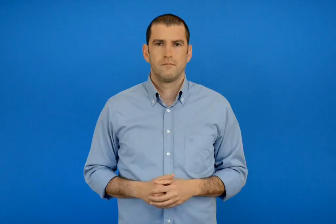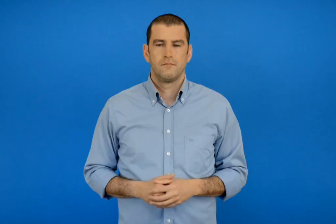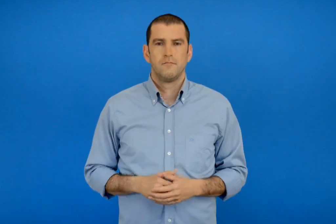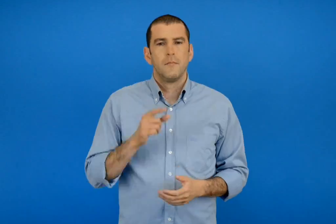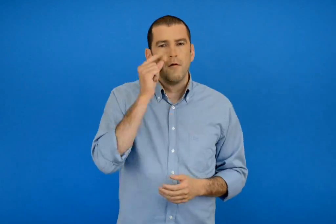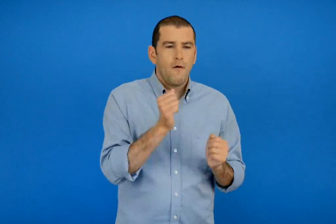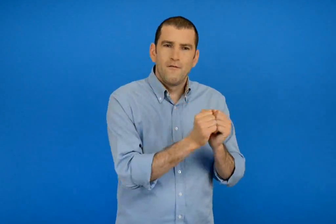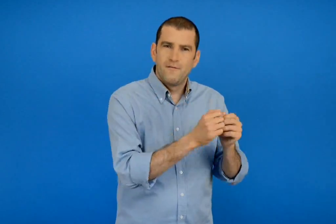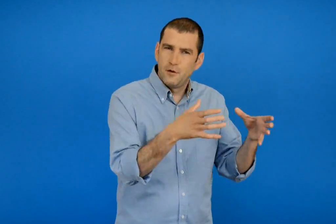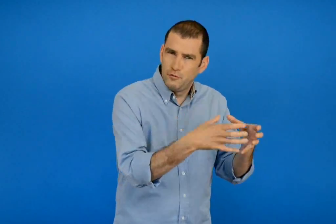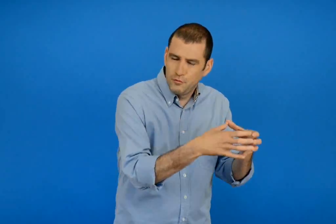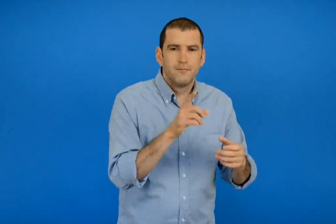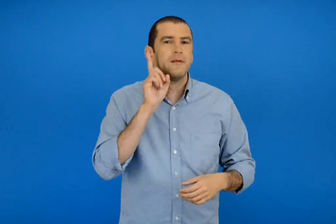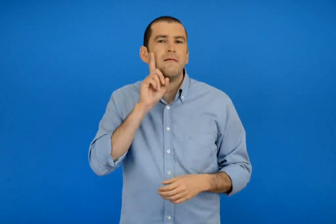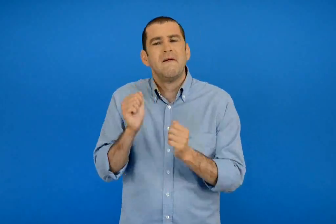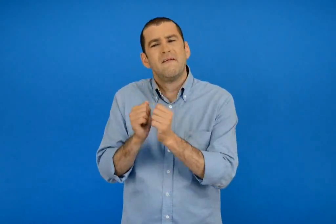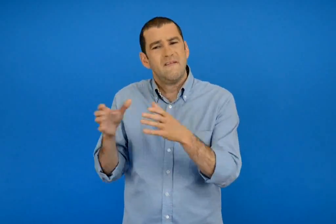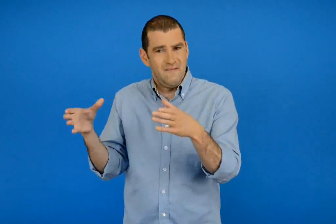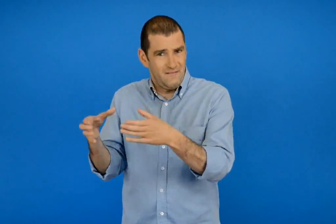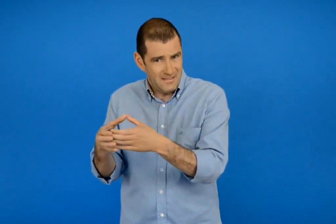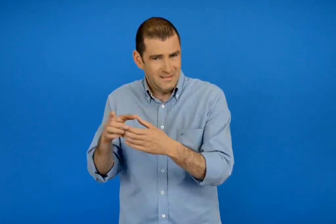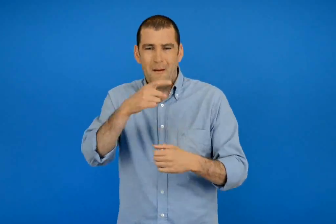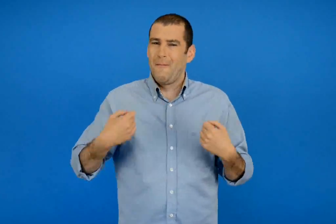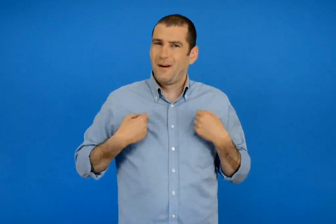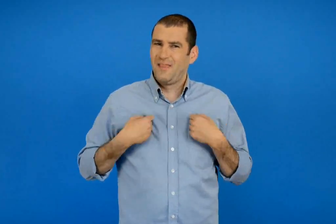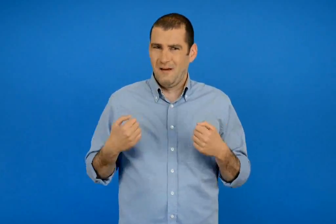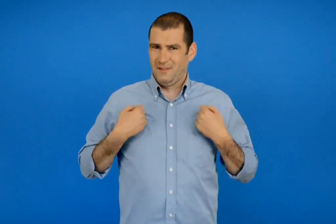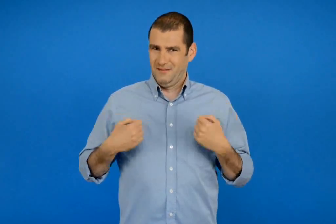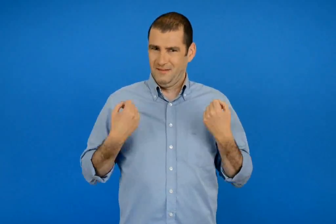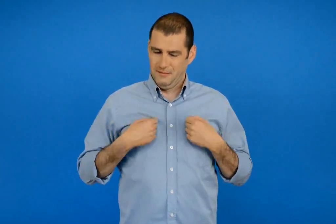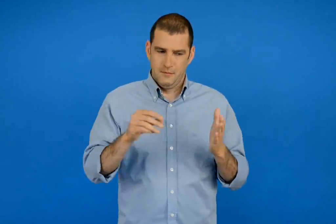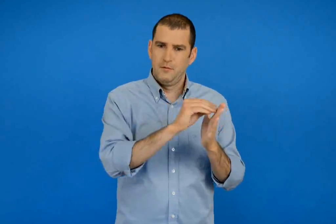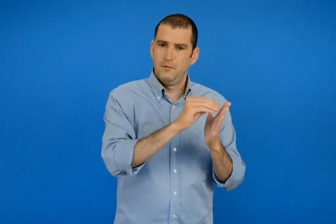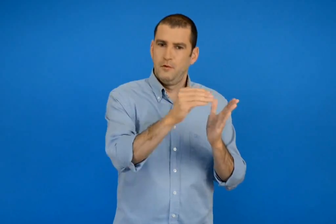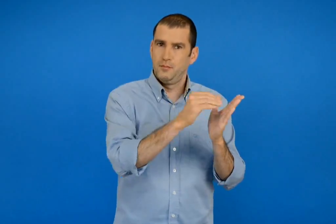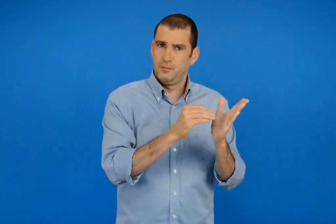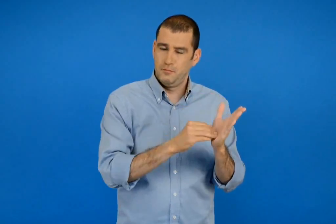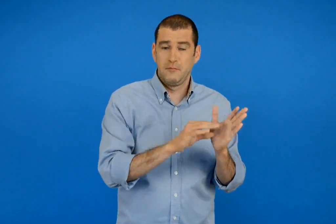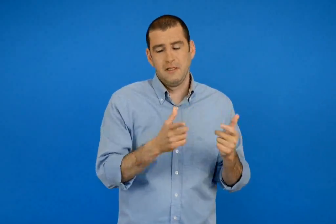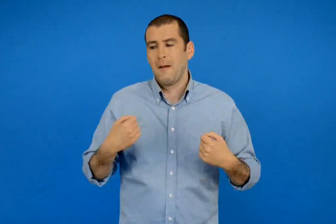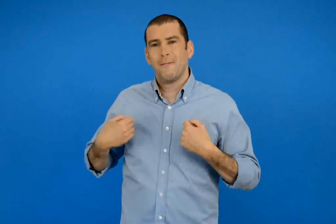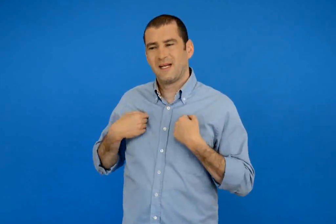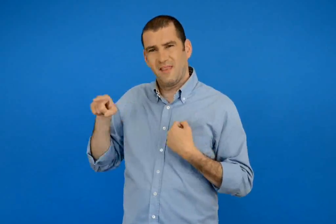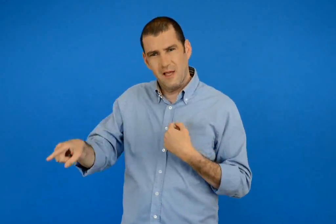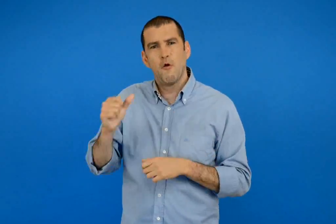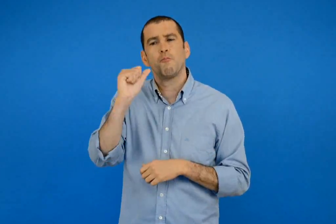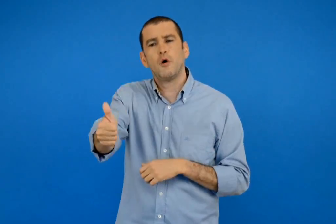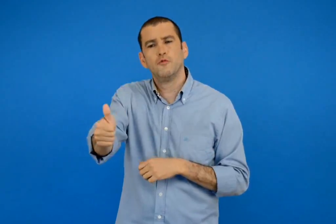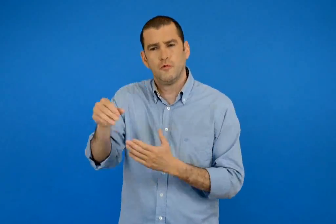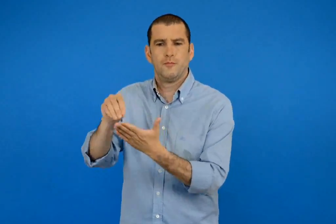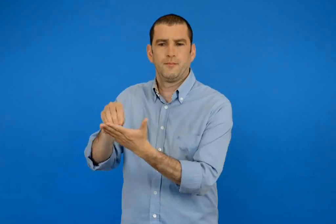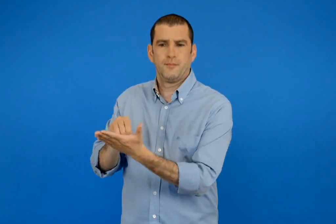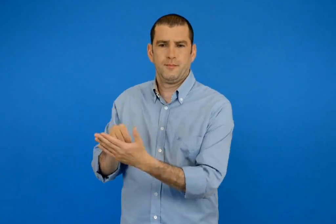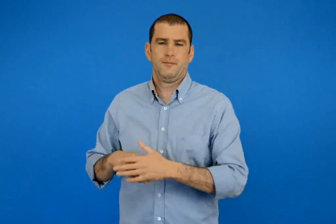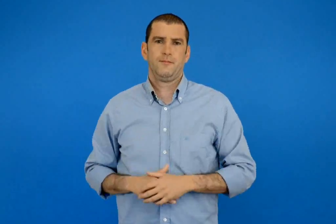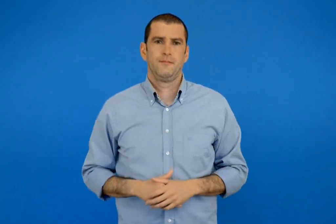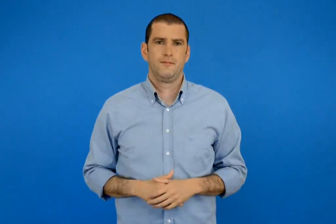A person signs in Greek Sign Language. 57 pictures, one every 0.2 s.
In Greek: να γράψεις παιχνίδια που παίζεις με τους φίλους σου και τις φίλες σου και παιχνίδια που παίζεις μονός σου η μονή σου
